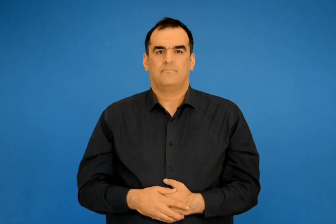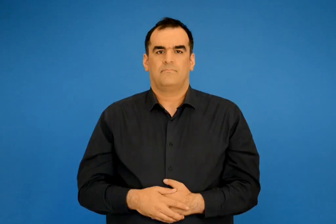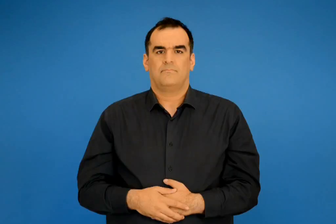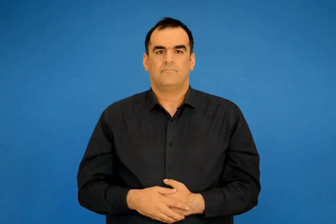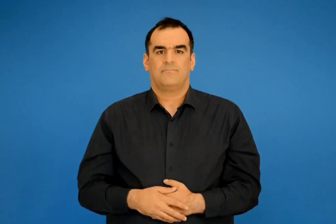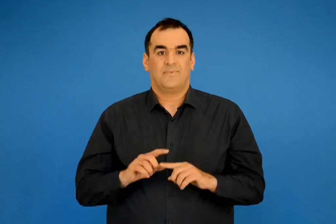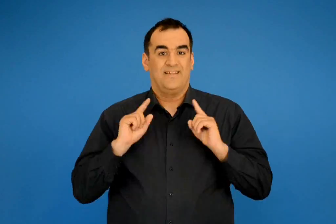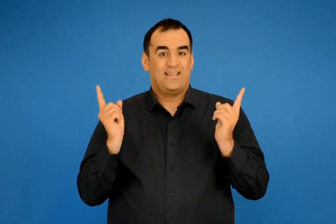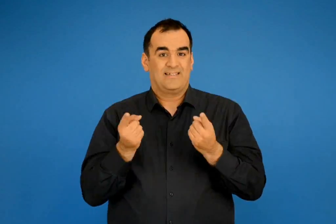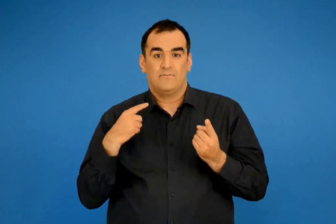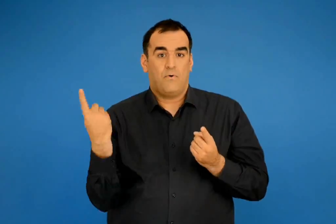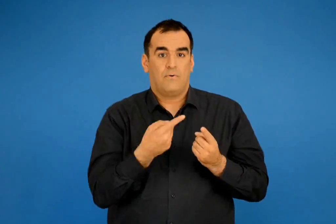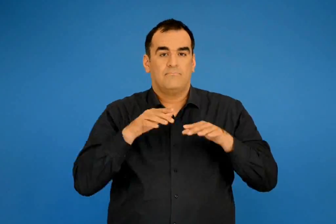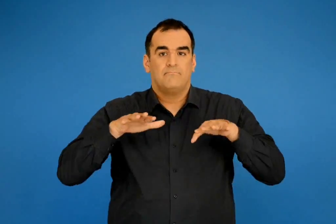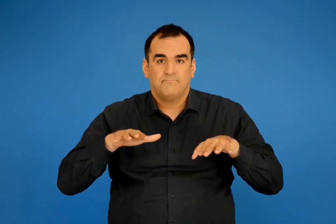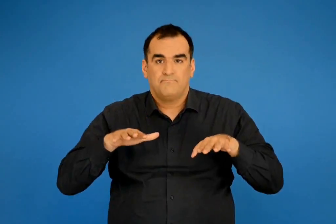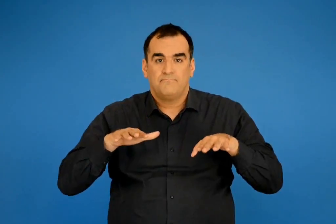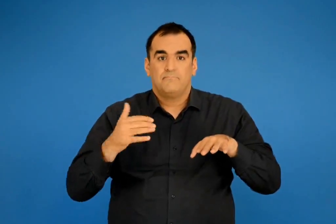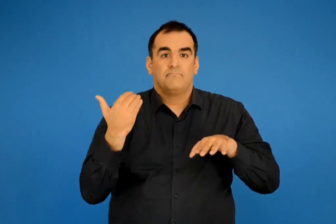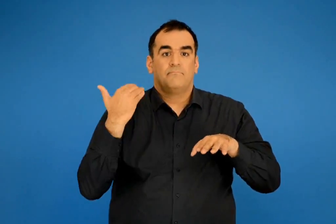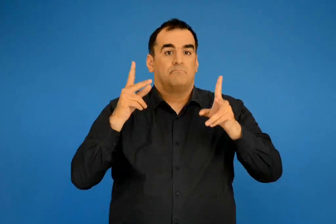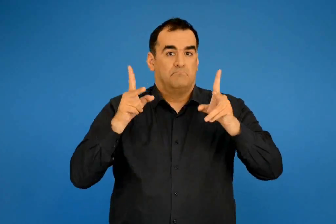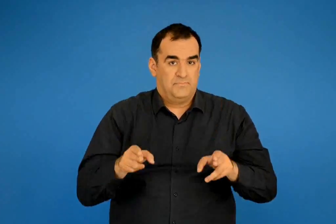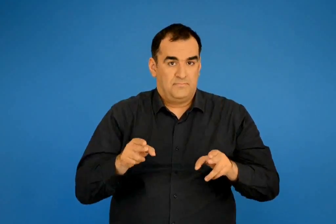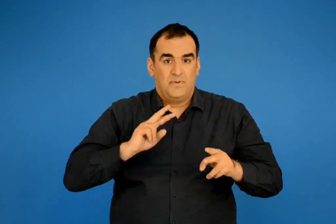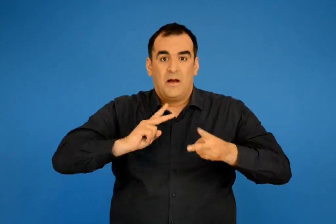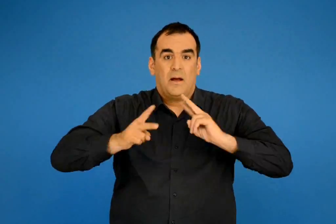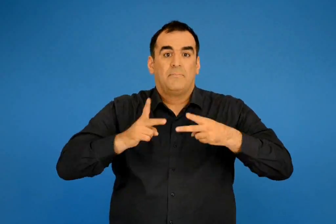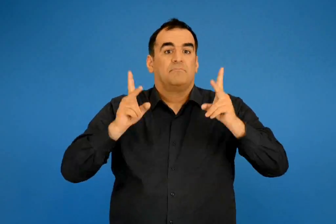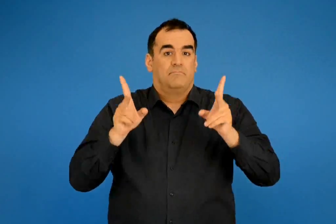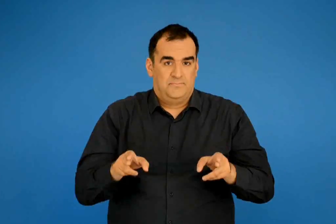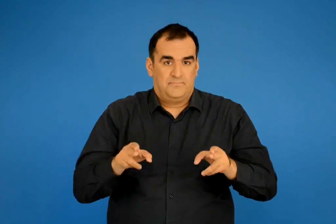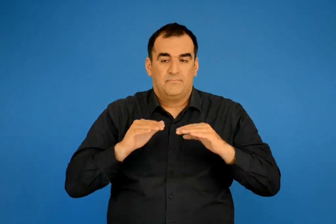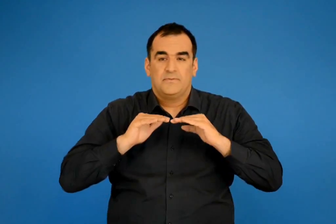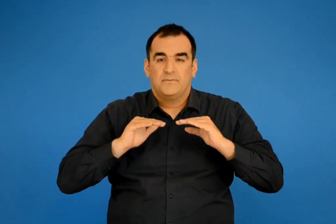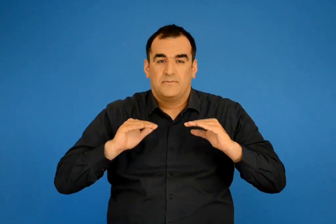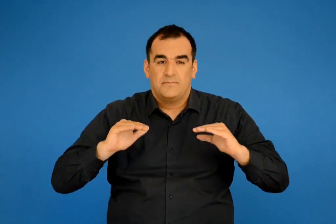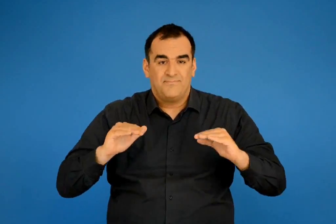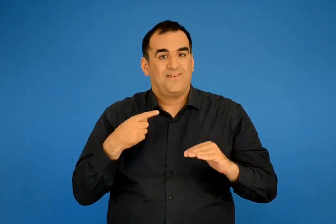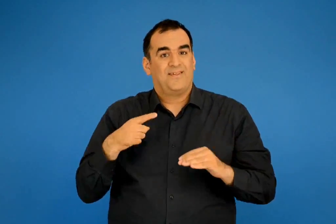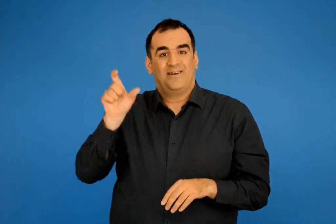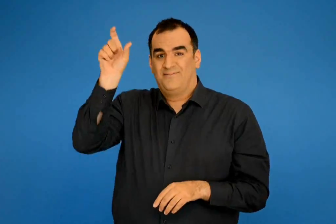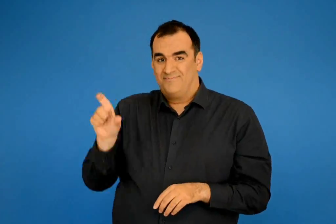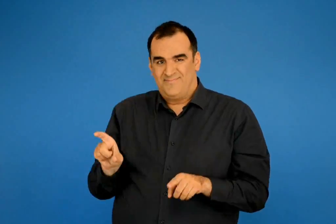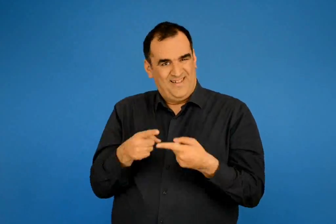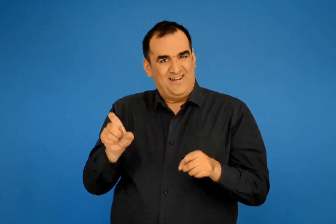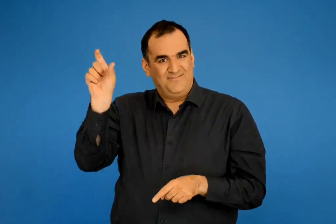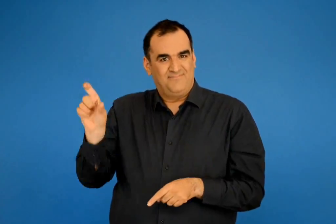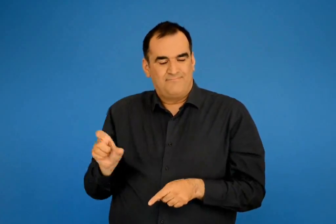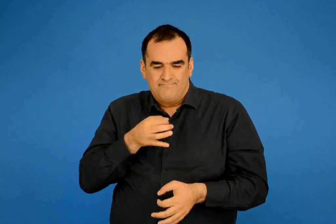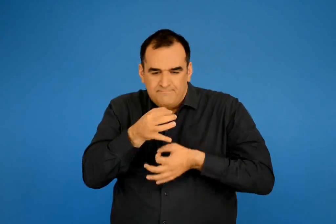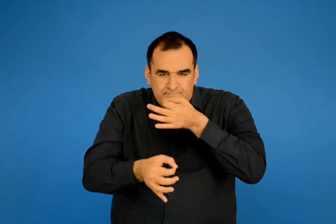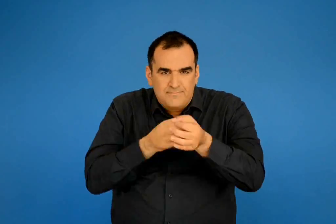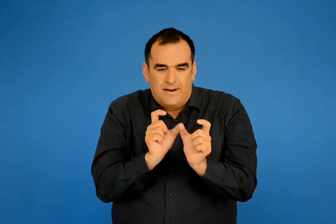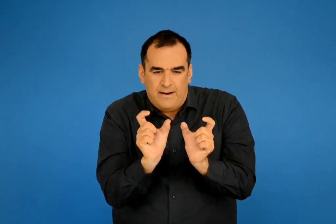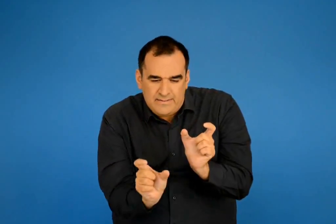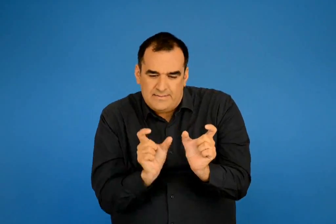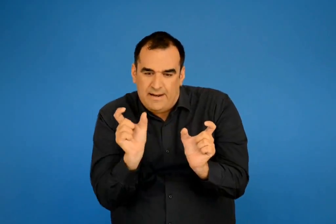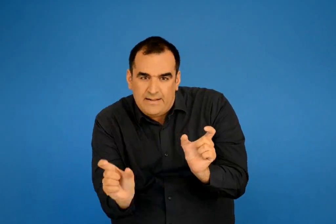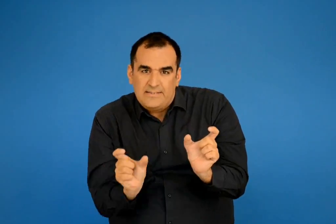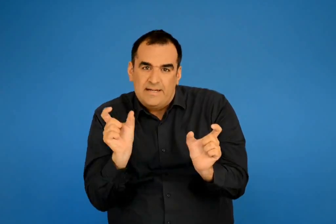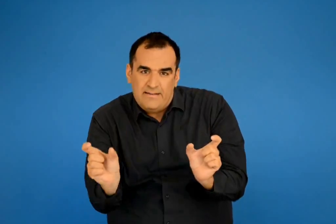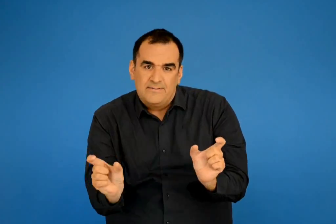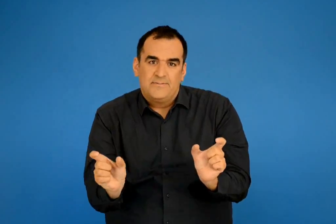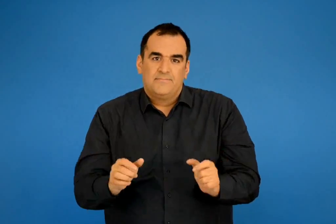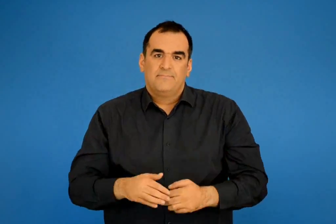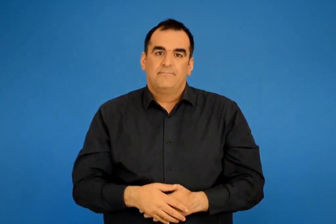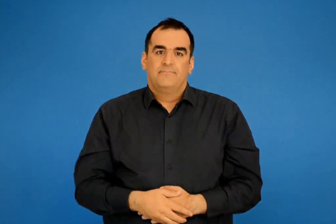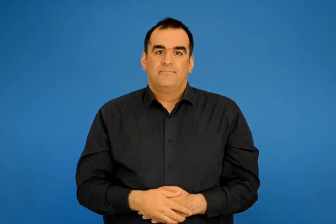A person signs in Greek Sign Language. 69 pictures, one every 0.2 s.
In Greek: έγινε σιωπή στην τάξη σταμάτησαν οι ερωτήσεις σταμάτησαν και οι απαντήσεις υστέρα η δασκάλα μας είπε τονίζοντας μια μια τις λέξεις
